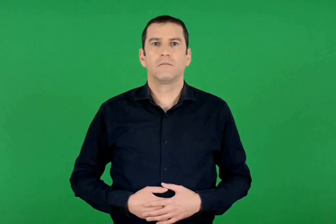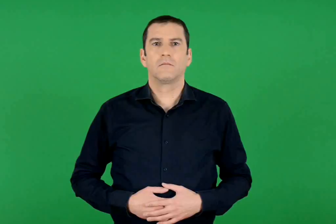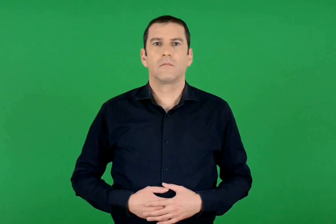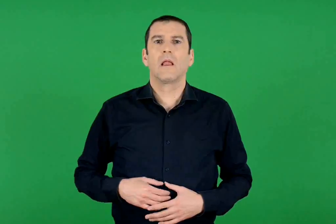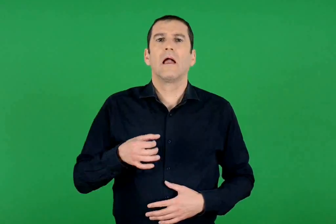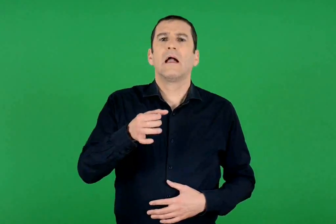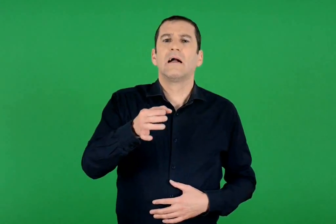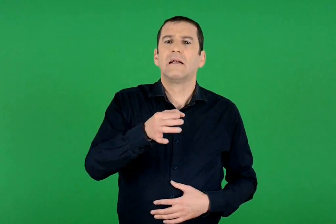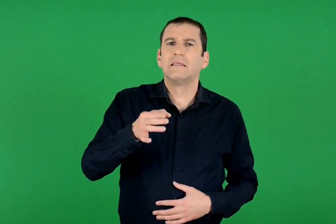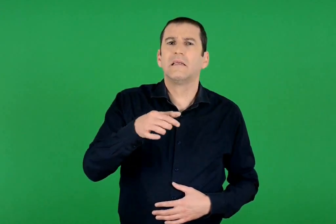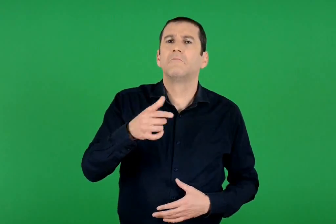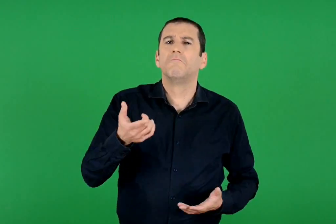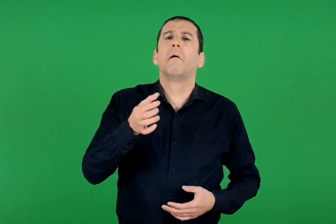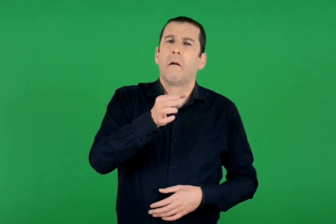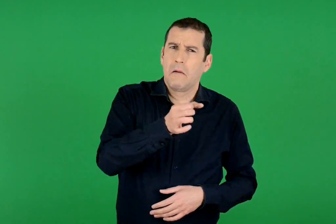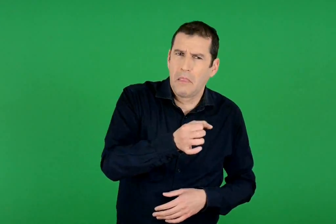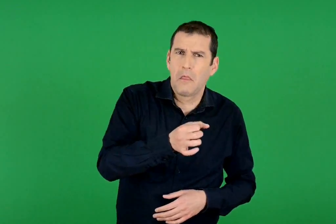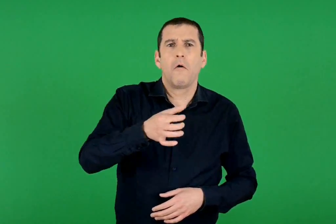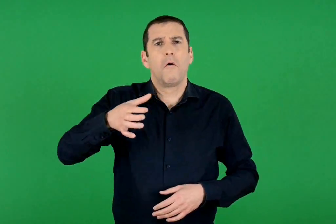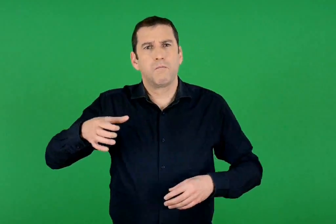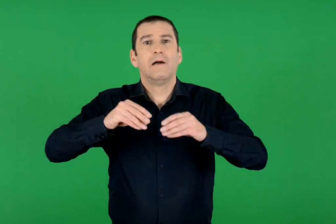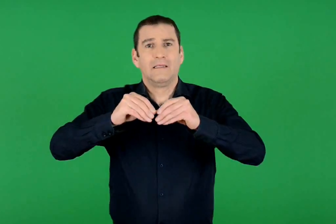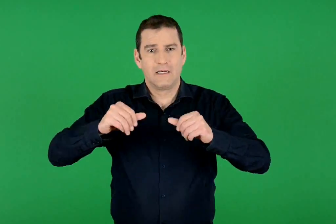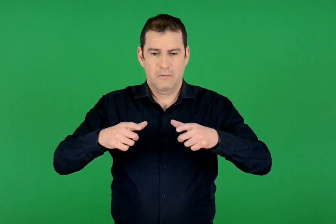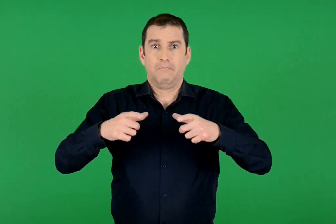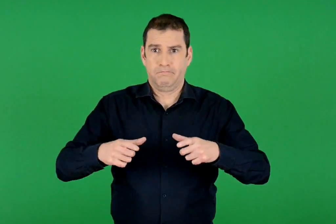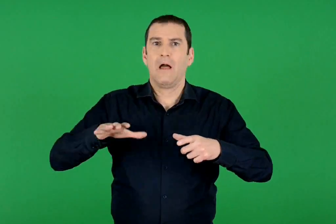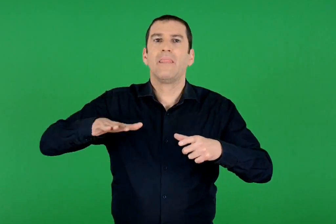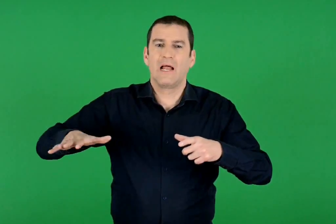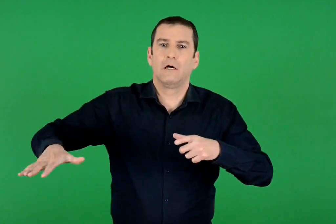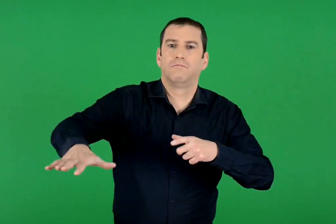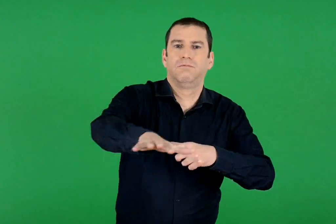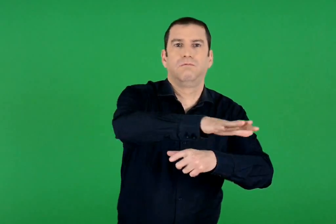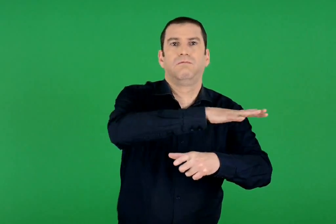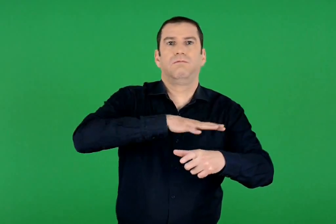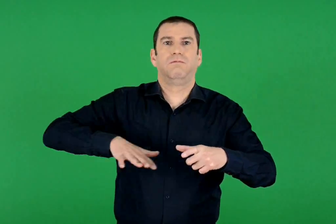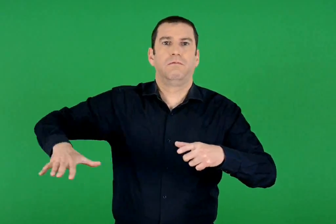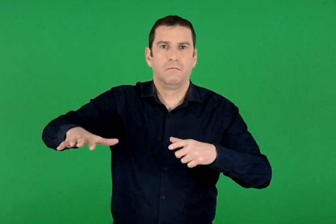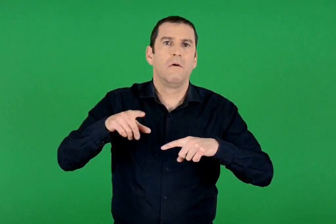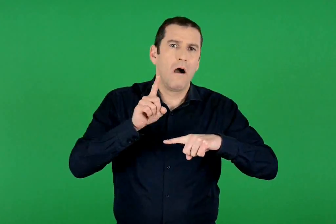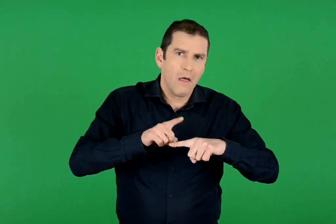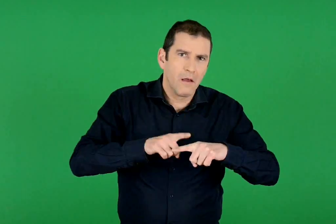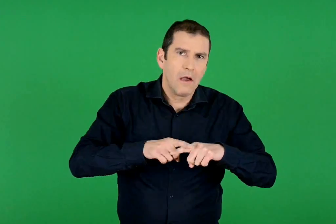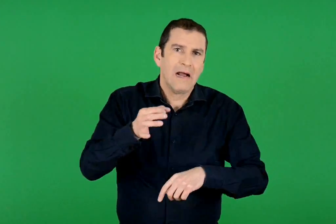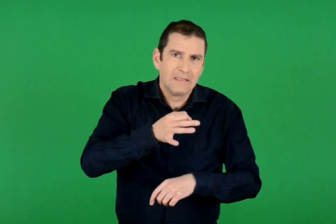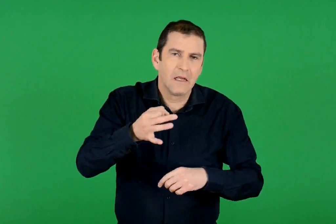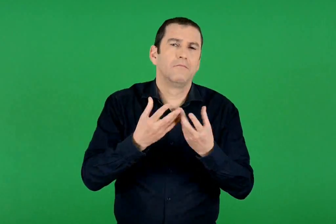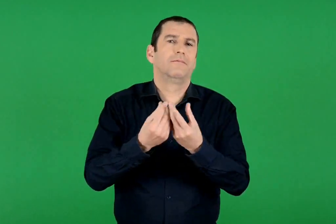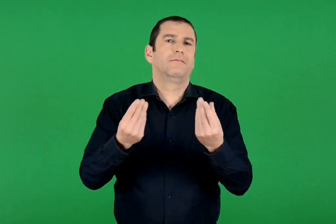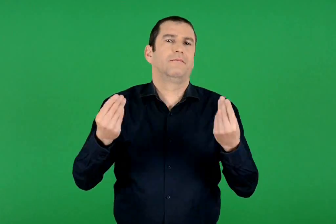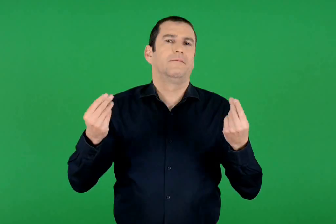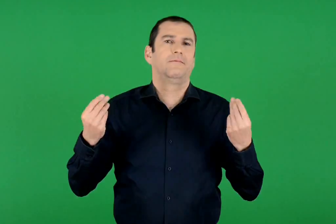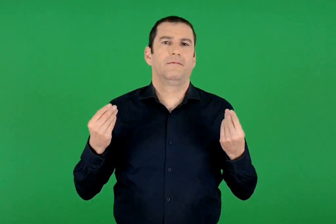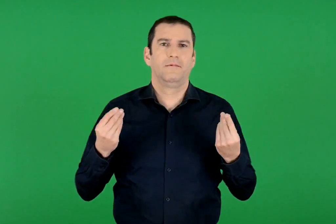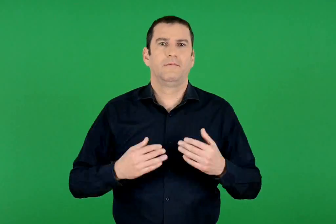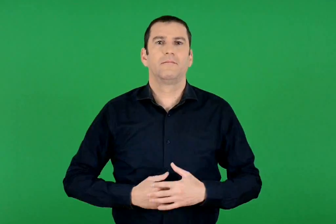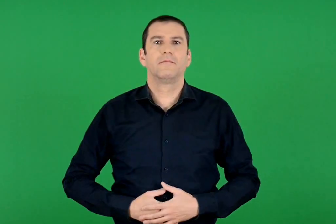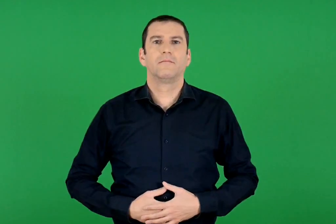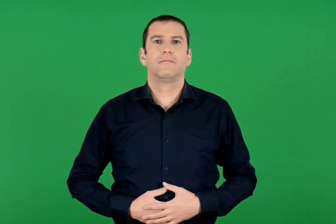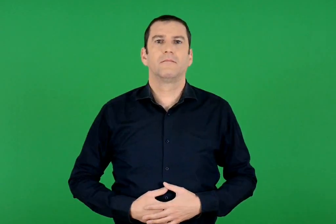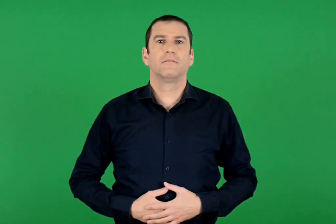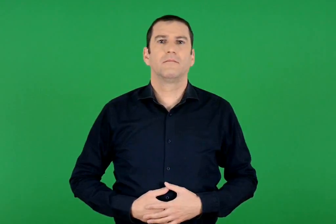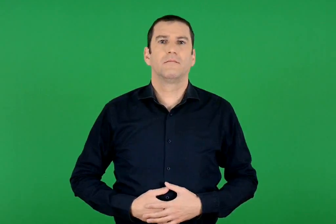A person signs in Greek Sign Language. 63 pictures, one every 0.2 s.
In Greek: νησί είναι ένα μικρό ή μεγάλο κομμάτι στεριάς που βρέχεται γύρω γύρω από θάλασσα. η ελλάδα έχει πολλά νησιά
